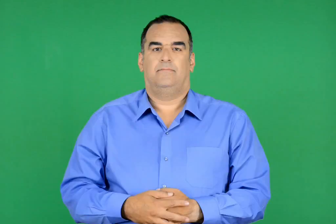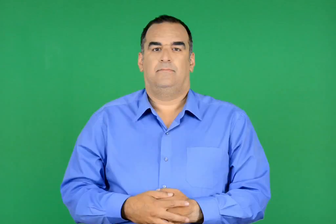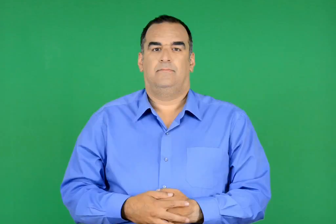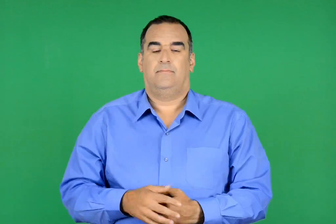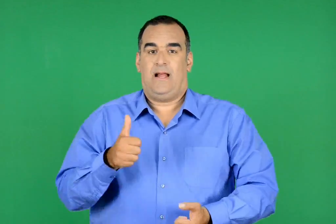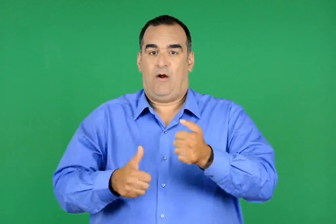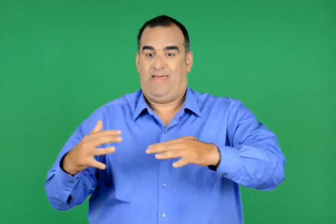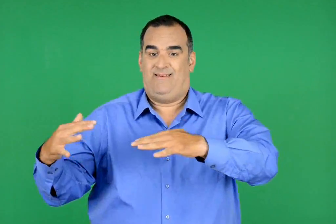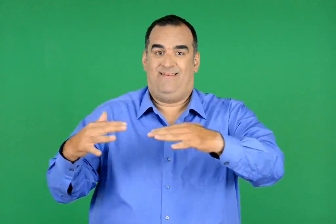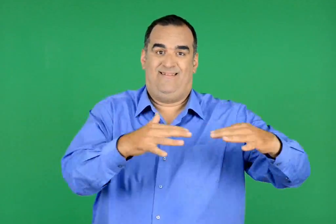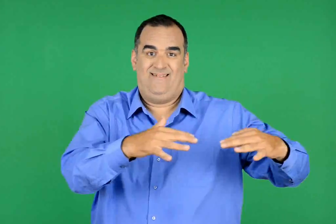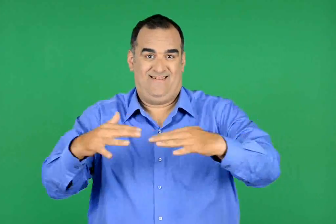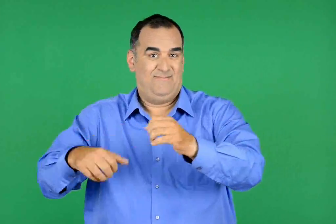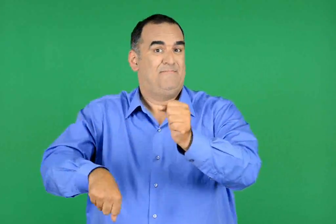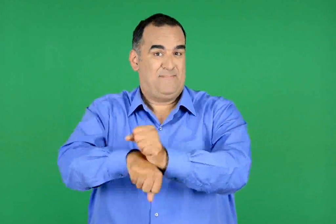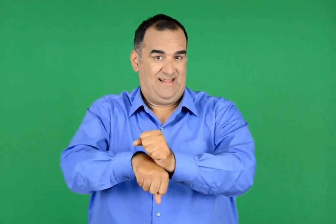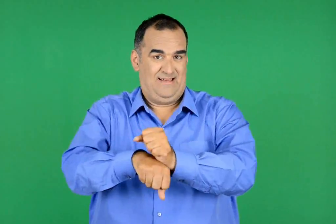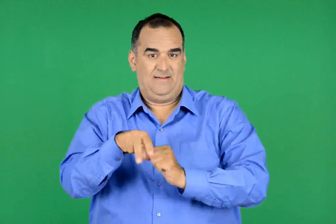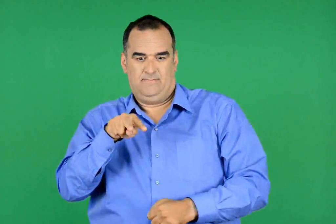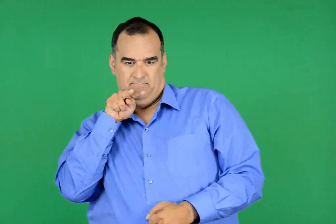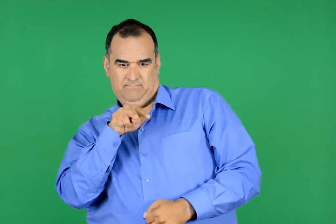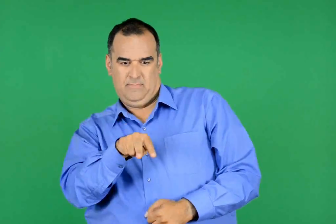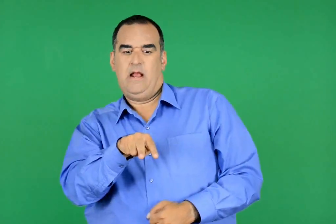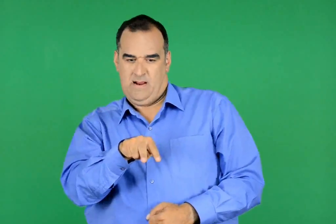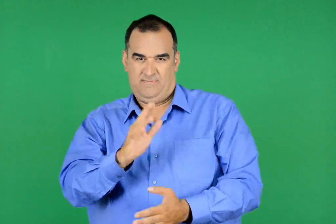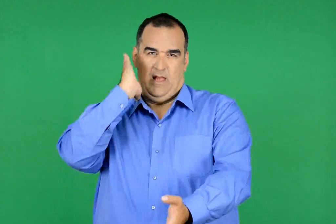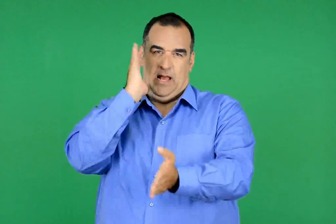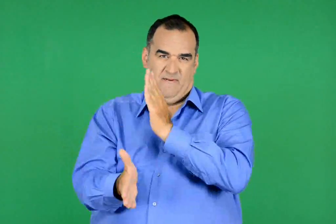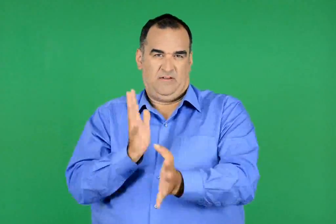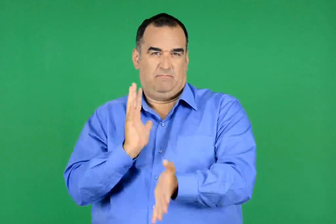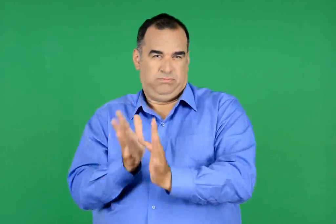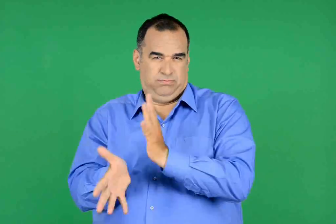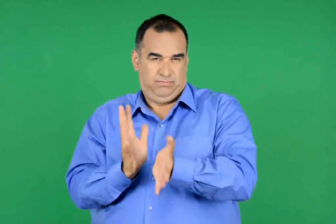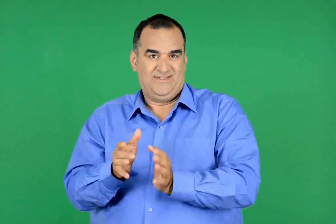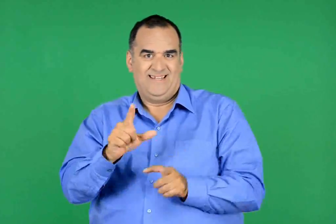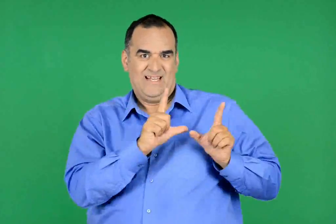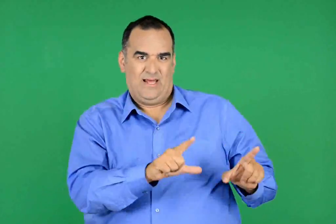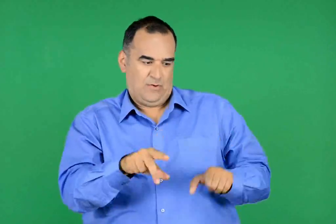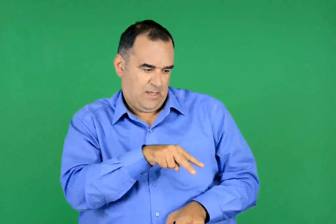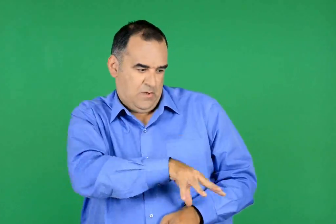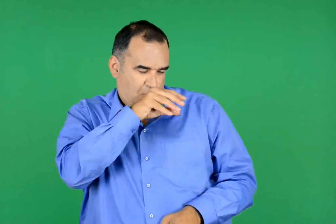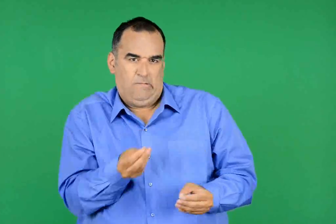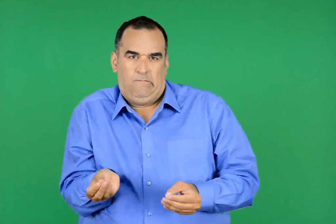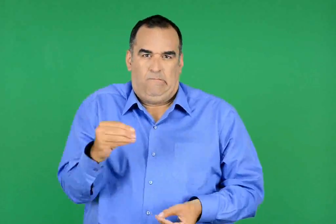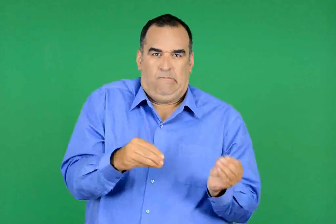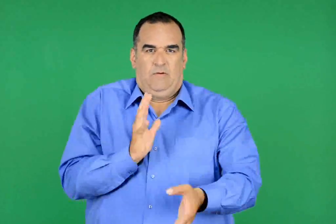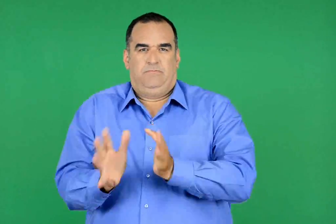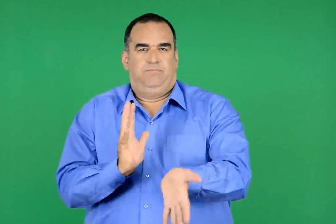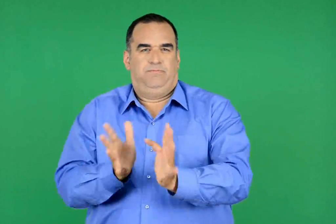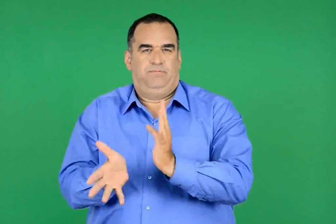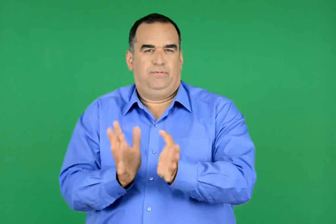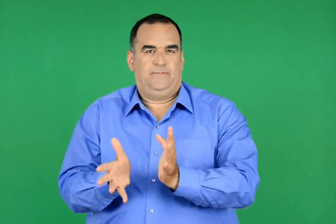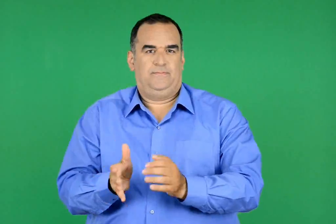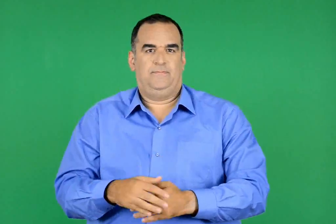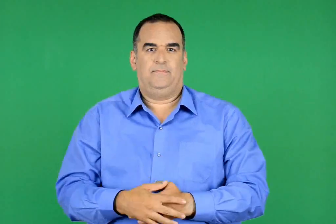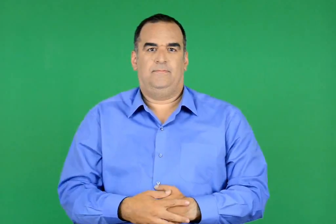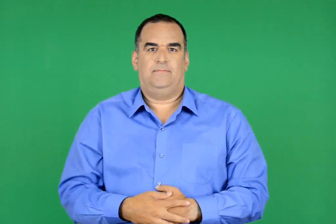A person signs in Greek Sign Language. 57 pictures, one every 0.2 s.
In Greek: μπορείς να κάνεις ζωντανή μετάδοση ενός αγώνα ποδοσφαίρου. μπορείς ακόμη να προσθέσεις και δικές σου εικόνες
